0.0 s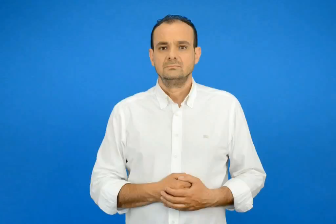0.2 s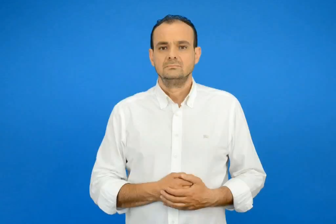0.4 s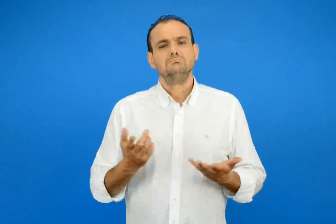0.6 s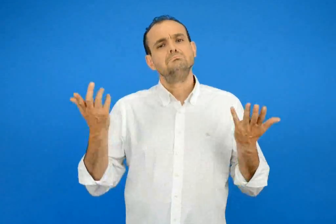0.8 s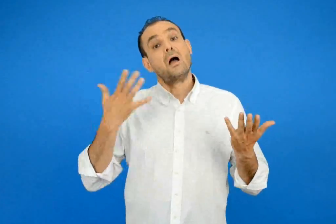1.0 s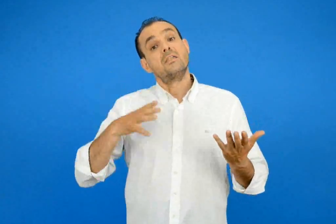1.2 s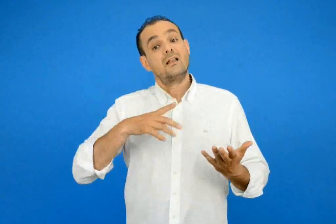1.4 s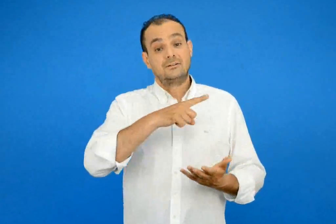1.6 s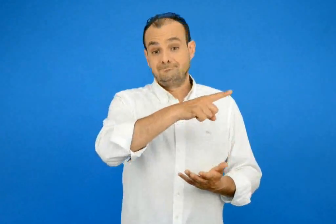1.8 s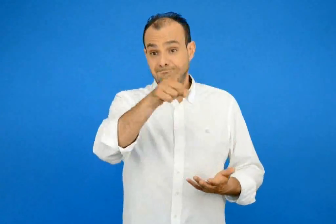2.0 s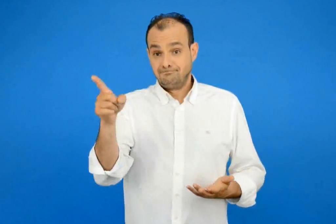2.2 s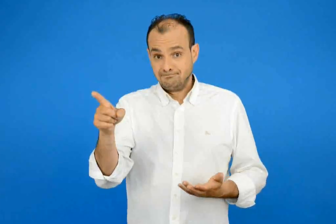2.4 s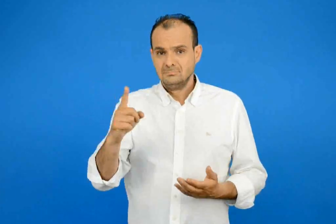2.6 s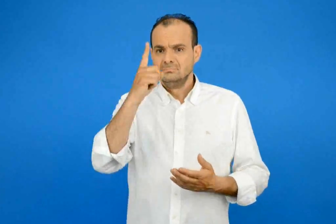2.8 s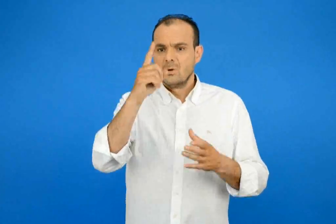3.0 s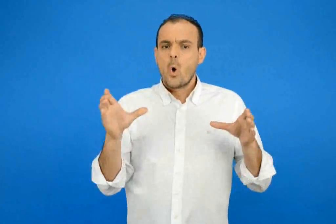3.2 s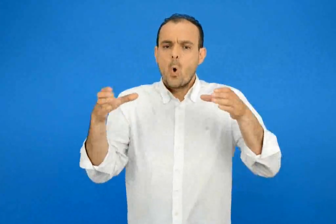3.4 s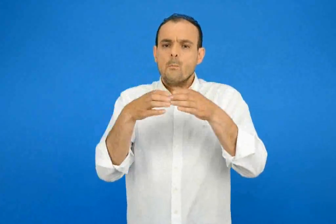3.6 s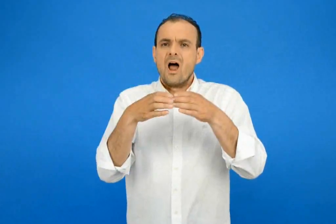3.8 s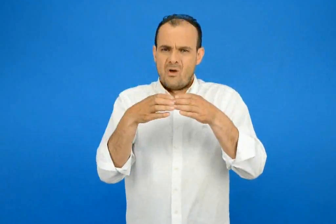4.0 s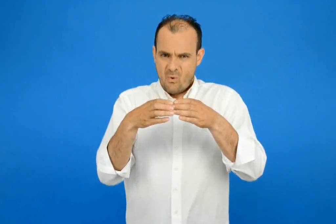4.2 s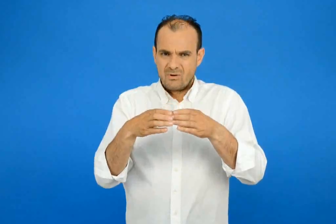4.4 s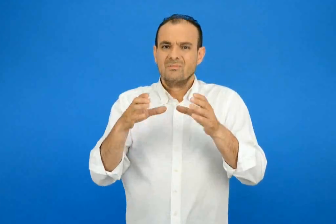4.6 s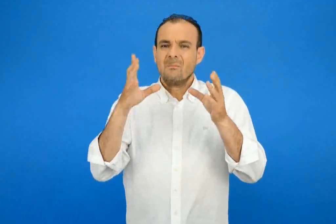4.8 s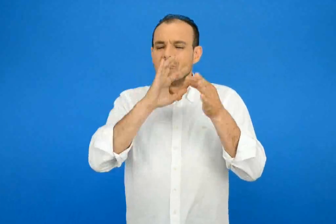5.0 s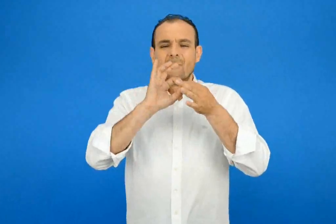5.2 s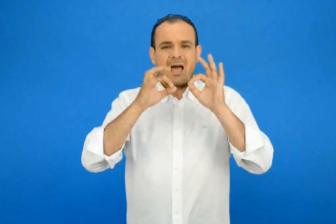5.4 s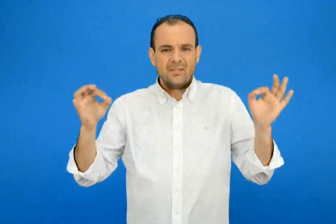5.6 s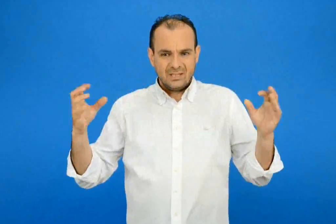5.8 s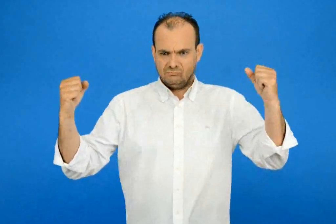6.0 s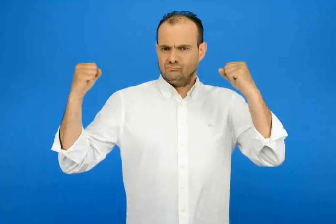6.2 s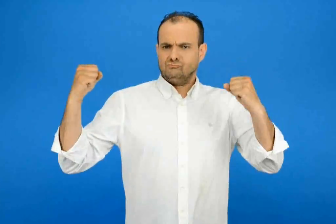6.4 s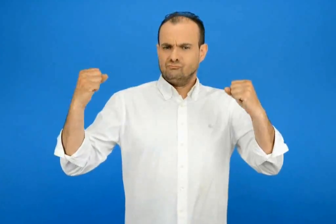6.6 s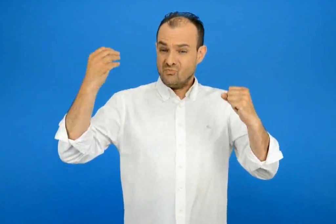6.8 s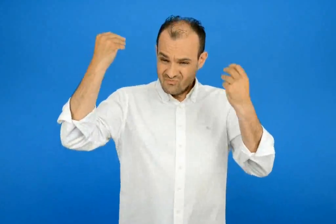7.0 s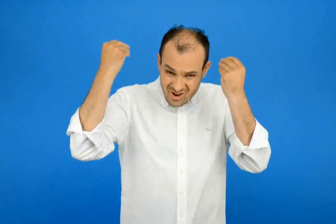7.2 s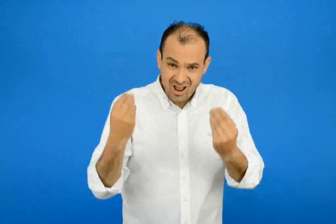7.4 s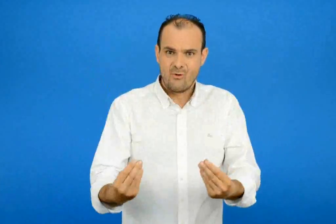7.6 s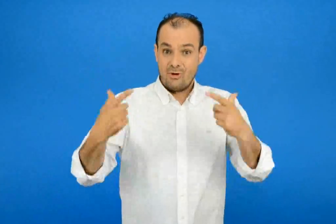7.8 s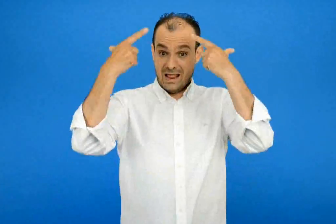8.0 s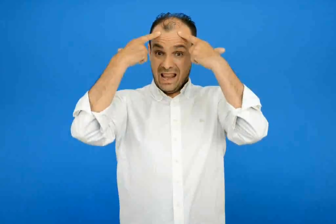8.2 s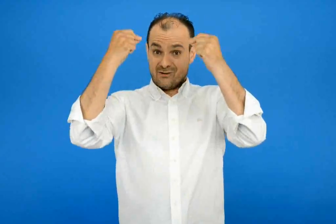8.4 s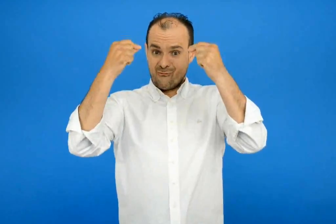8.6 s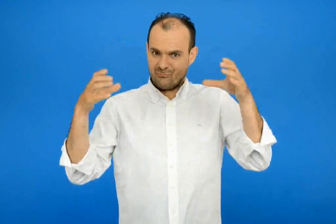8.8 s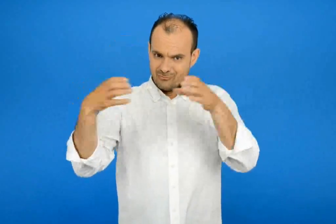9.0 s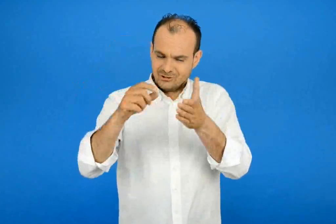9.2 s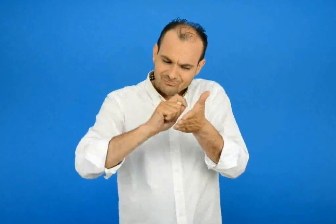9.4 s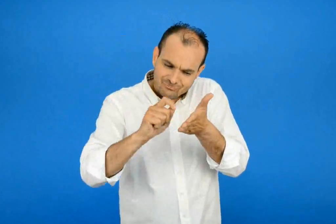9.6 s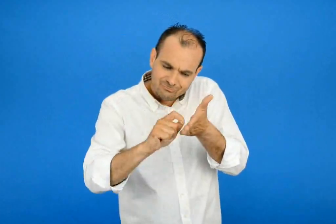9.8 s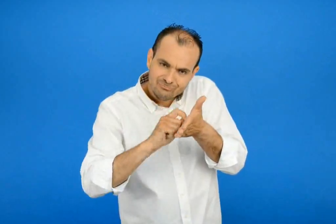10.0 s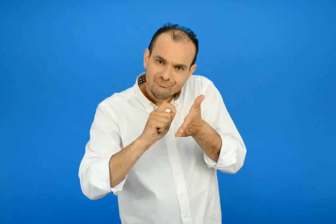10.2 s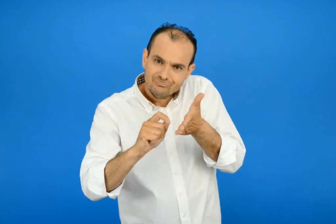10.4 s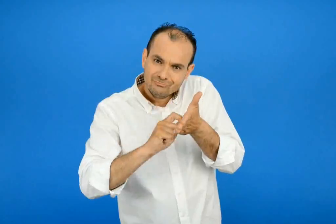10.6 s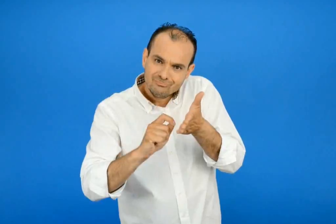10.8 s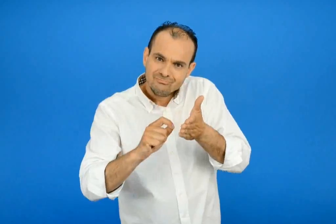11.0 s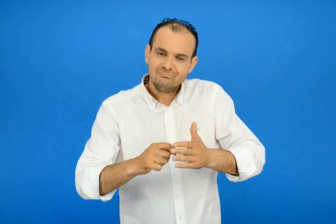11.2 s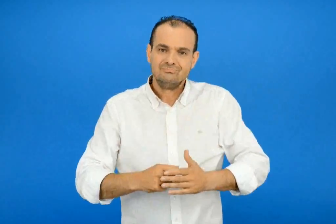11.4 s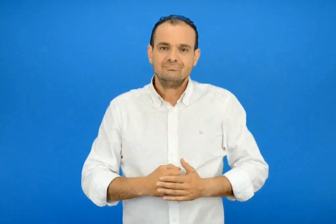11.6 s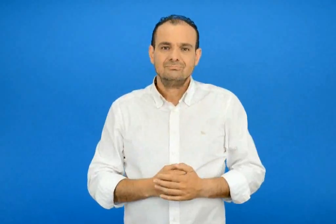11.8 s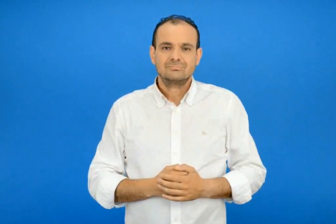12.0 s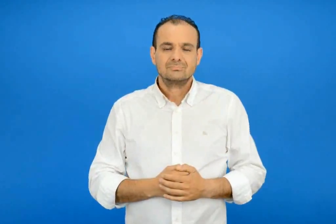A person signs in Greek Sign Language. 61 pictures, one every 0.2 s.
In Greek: αν θέλετε γράψτε ένα ομαδικό παραμύθι με ηρώα έναν καλό λύκο
